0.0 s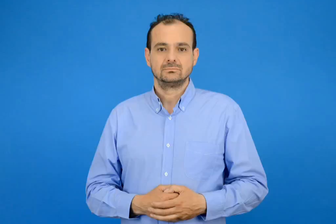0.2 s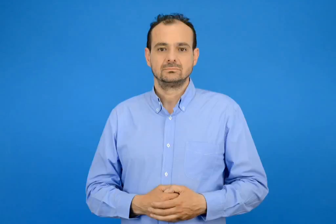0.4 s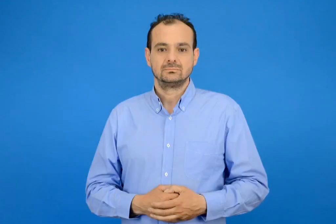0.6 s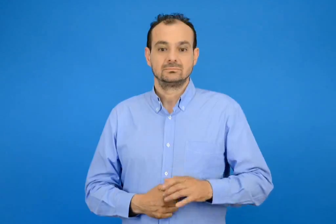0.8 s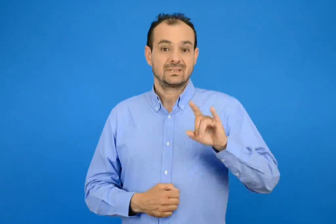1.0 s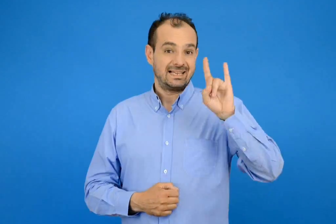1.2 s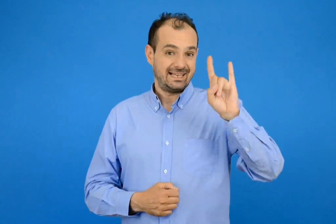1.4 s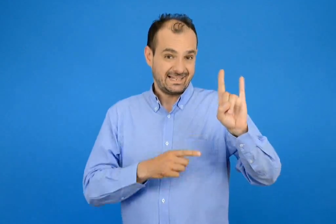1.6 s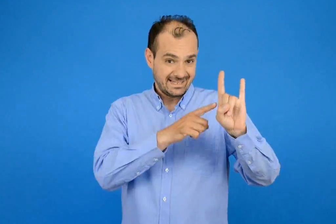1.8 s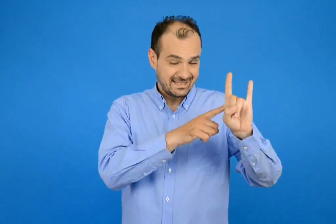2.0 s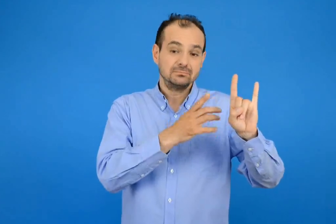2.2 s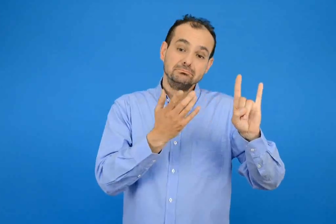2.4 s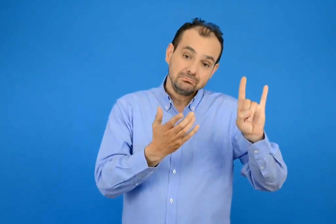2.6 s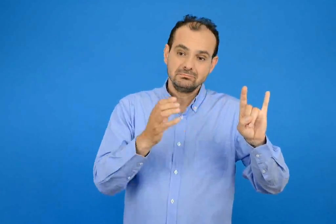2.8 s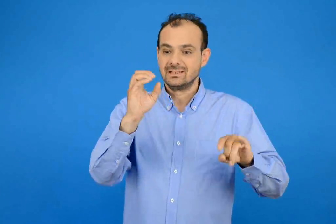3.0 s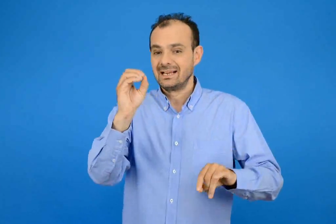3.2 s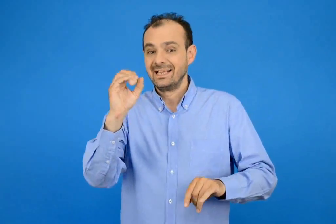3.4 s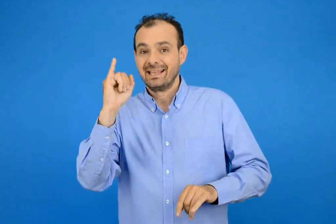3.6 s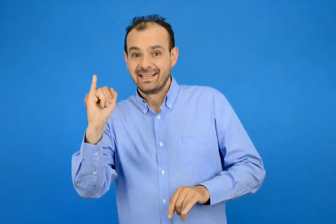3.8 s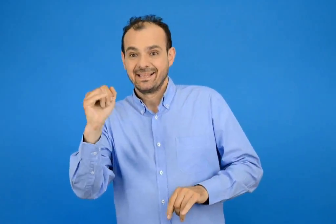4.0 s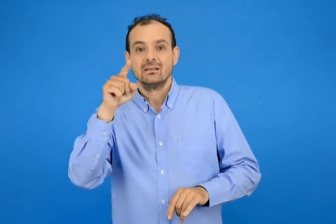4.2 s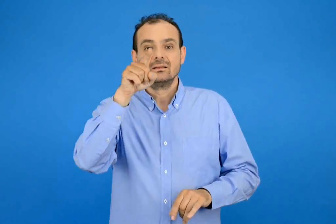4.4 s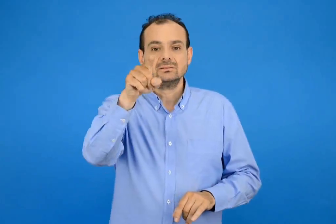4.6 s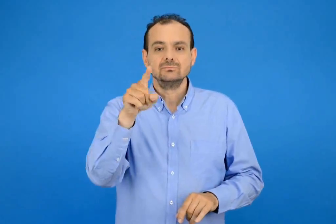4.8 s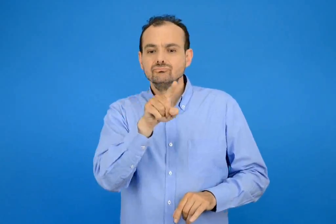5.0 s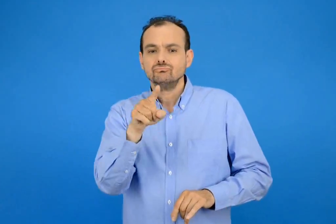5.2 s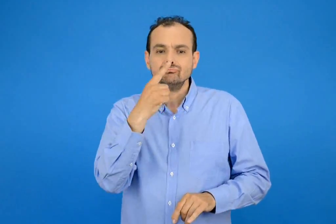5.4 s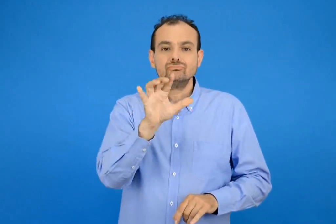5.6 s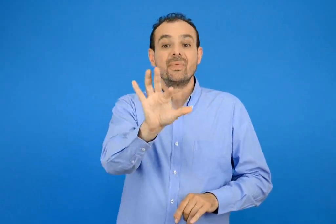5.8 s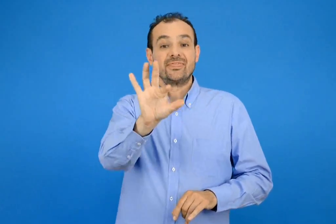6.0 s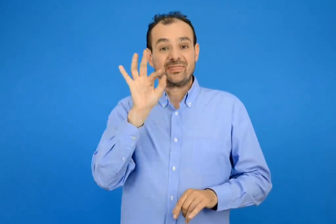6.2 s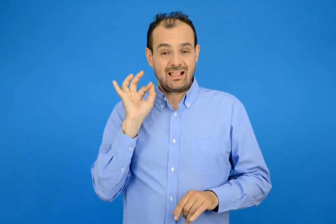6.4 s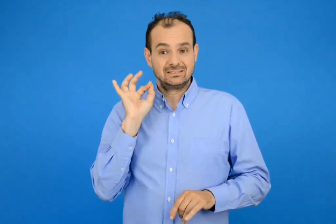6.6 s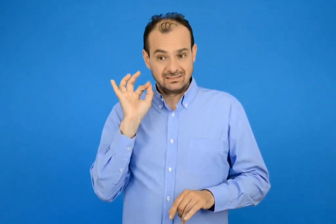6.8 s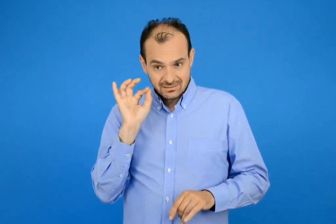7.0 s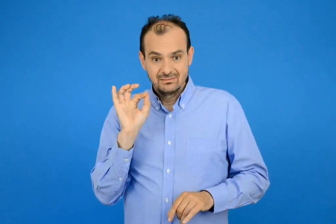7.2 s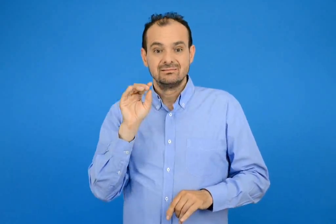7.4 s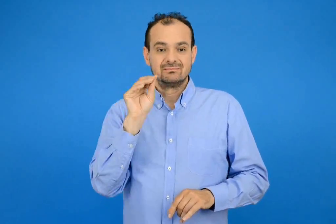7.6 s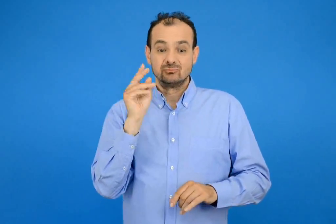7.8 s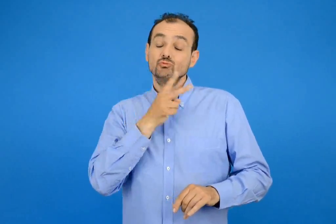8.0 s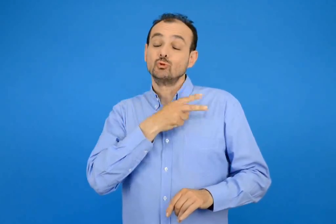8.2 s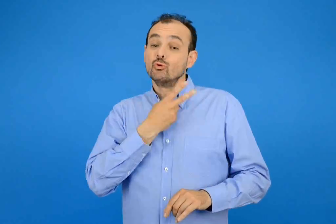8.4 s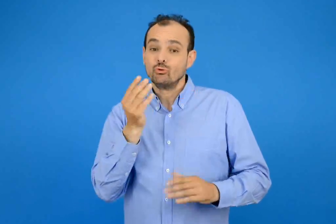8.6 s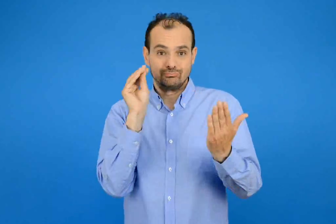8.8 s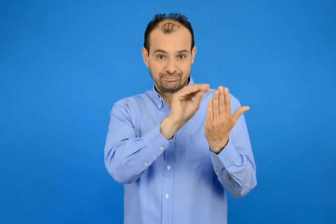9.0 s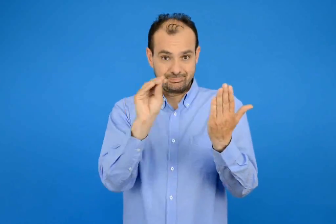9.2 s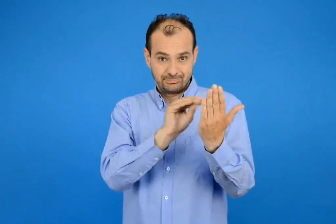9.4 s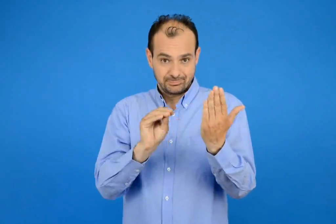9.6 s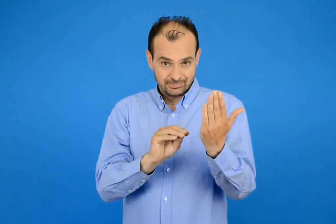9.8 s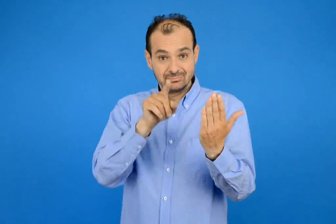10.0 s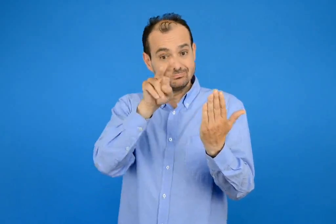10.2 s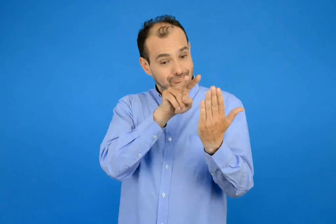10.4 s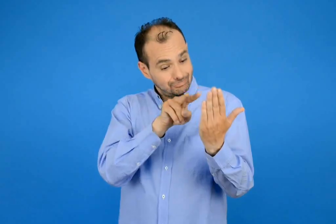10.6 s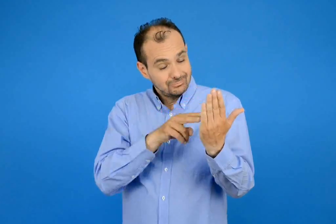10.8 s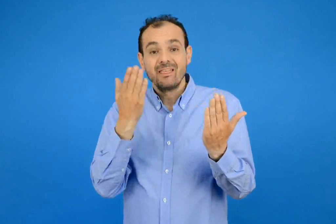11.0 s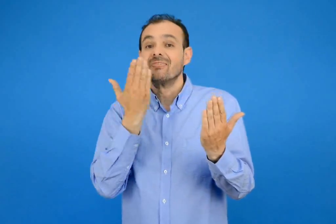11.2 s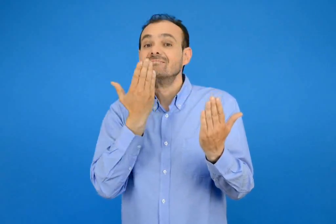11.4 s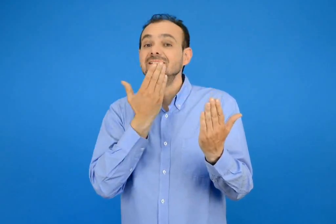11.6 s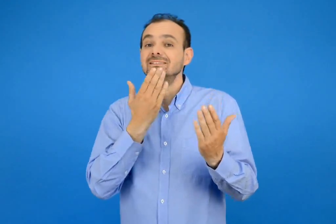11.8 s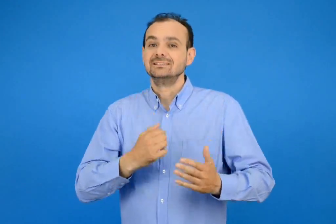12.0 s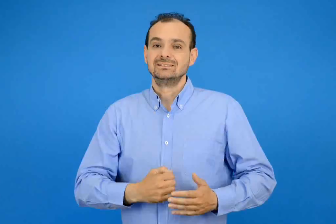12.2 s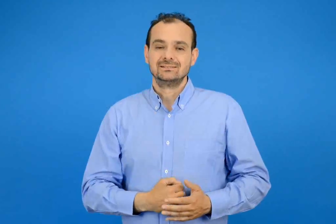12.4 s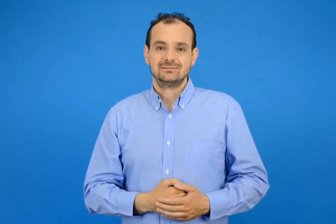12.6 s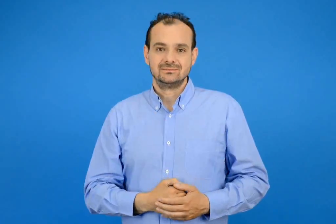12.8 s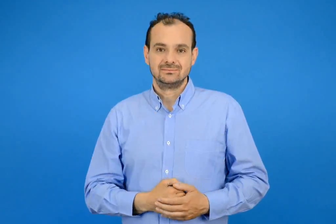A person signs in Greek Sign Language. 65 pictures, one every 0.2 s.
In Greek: διάλεξε η η οι συμπλήρωσε το σωστό και διάβασε
